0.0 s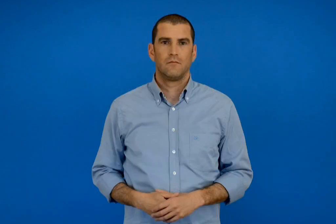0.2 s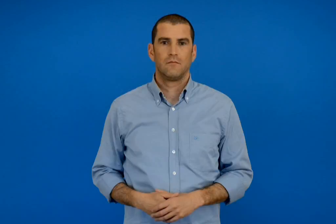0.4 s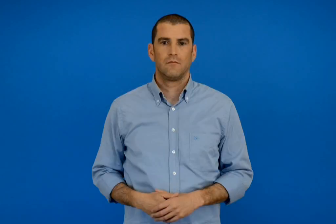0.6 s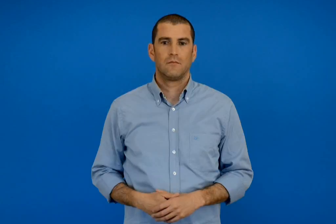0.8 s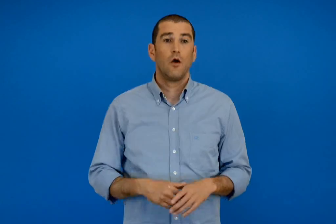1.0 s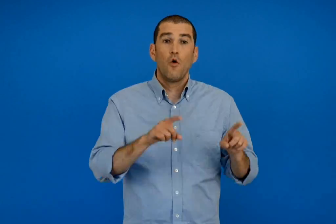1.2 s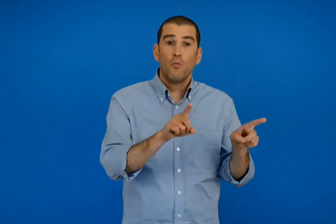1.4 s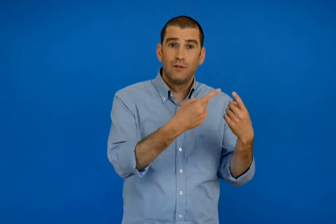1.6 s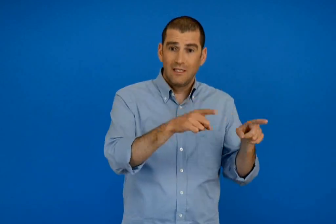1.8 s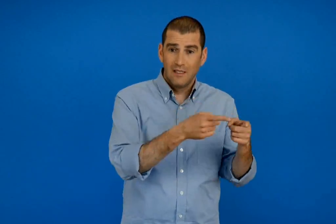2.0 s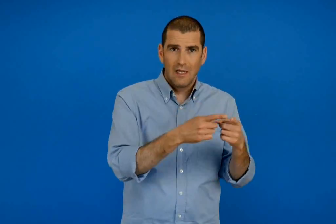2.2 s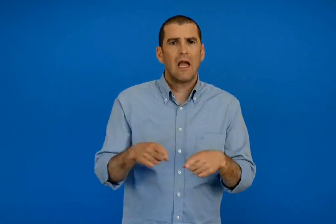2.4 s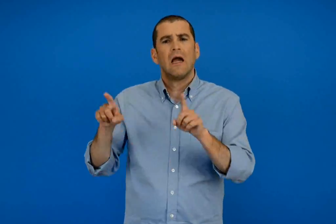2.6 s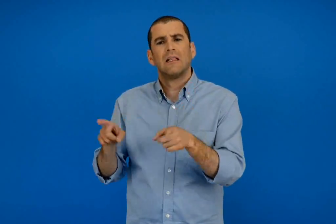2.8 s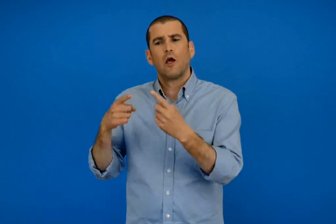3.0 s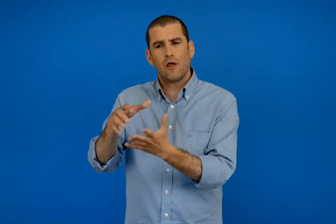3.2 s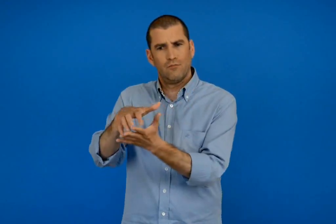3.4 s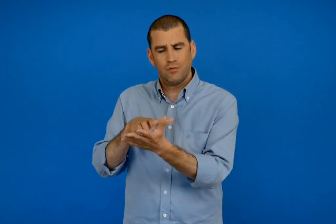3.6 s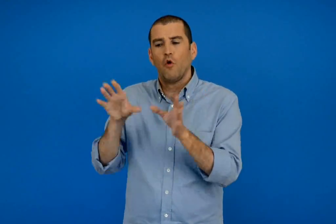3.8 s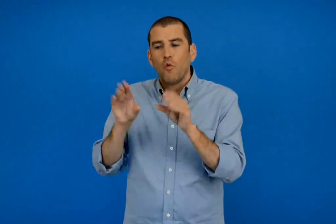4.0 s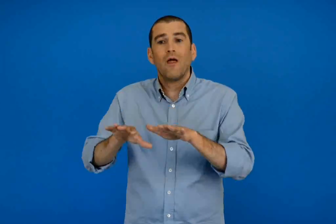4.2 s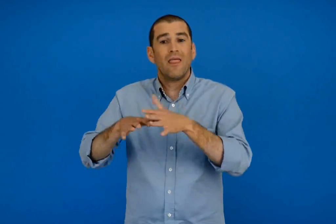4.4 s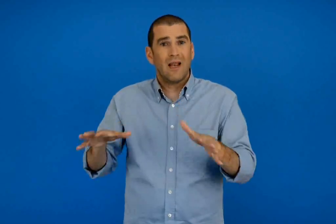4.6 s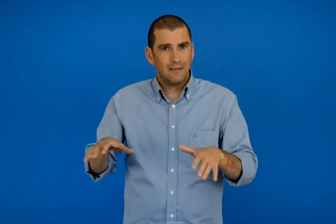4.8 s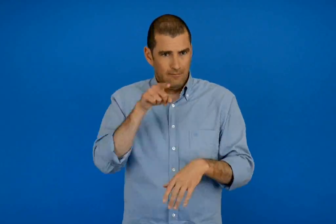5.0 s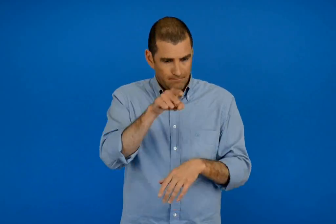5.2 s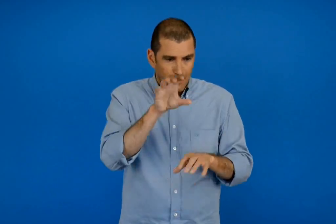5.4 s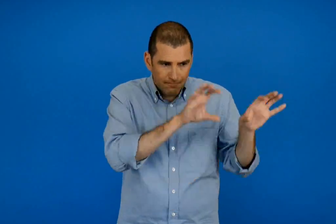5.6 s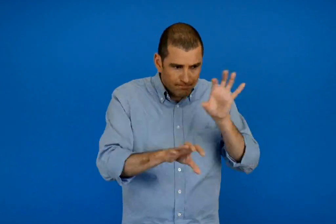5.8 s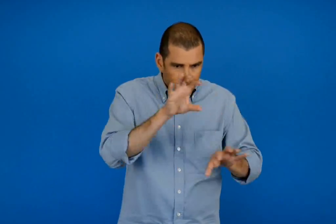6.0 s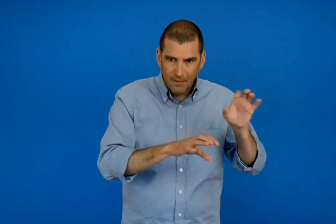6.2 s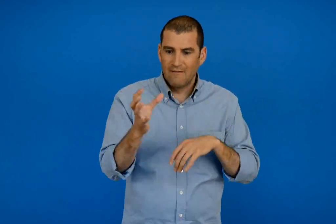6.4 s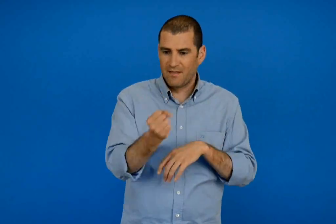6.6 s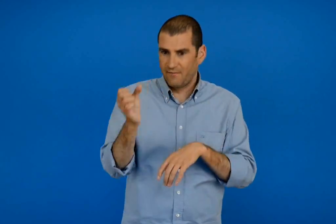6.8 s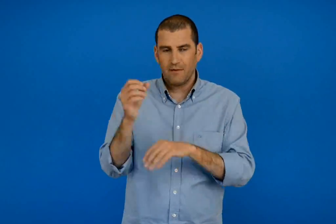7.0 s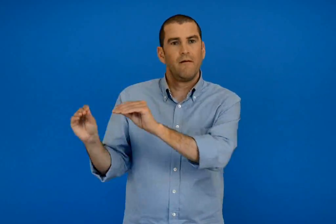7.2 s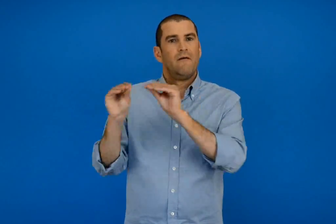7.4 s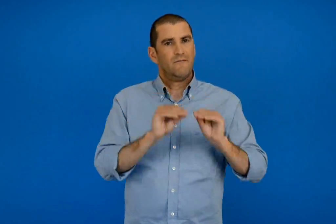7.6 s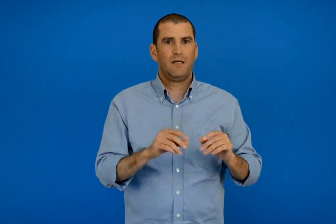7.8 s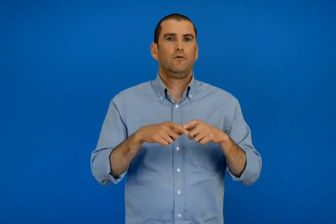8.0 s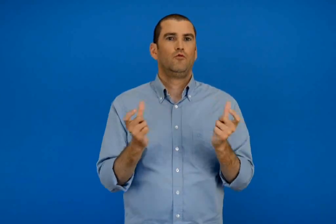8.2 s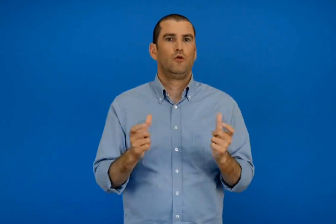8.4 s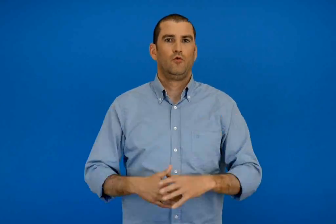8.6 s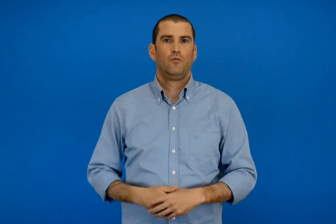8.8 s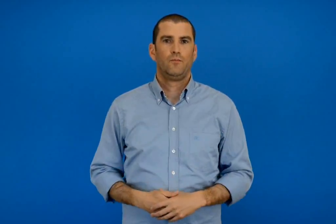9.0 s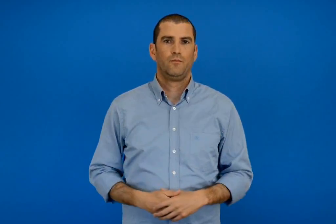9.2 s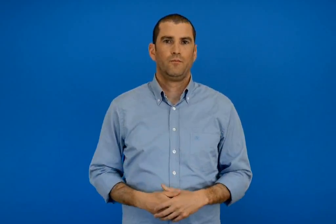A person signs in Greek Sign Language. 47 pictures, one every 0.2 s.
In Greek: να ψάξεις και να φέρεις στο σχολείο μουσική και τραγούδια για τη θάλασσα
